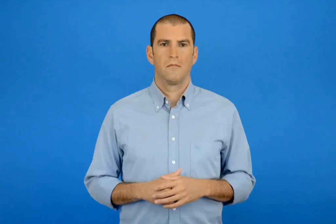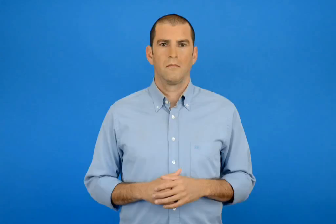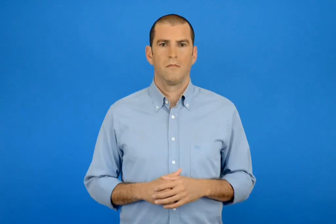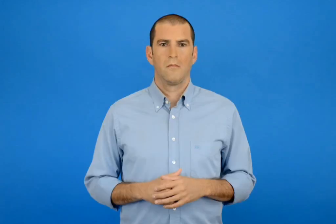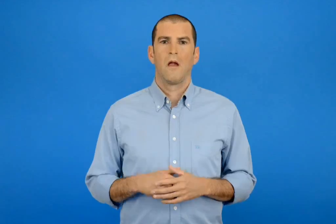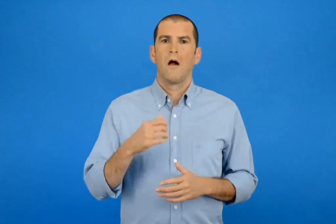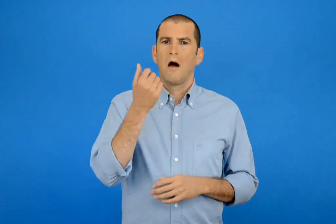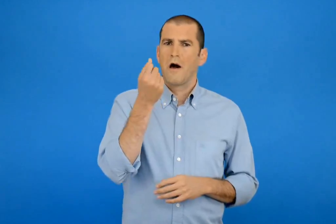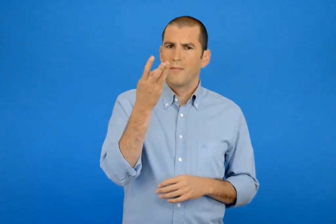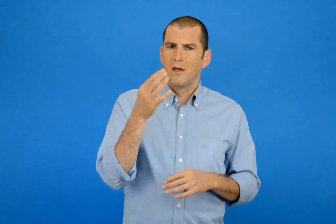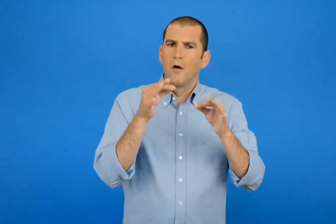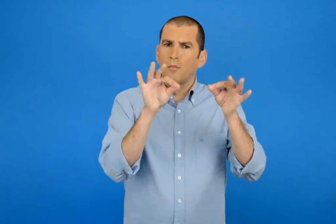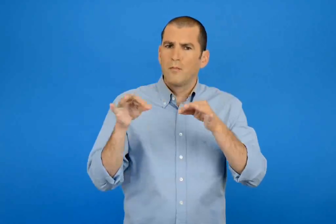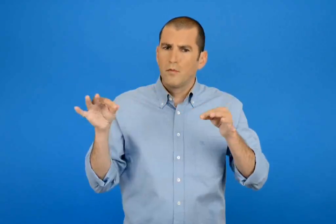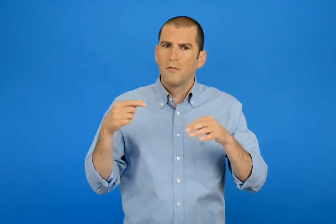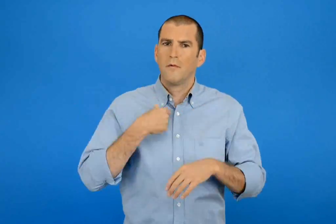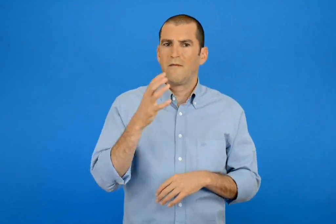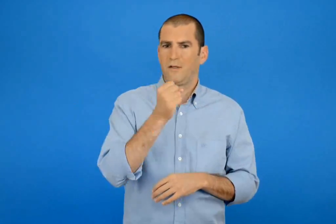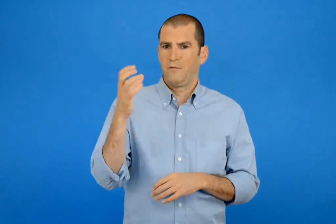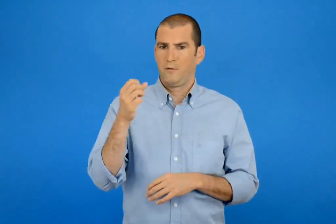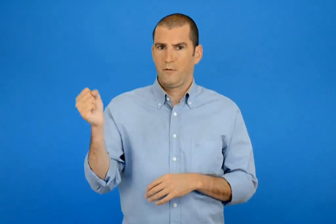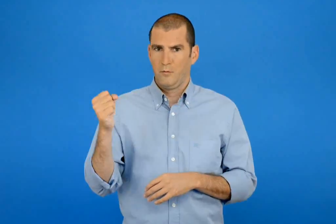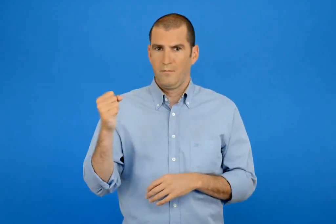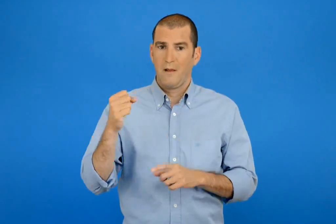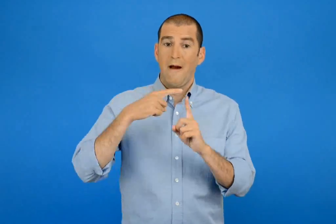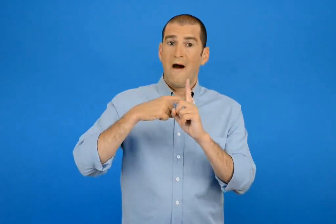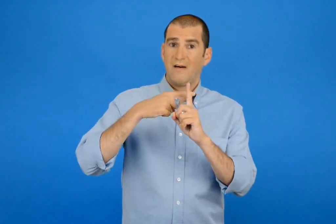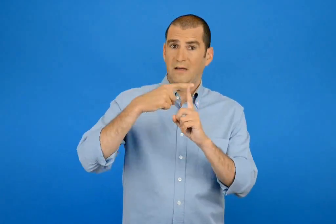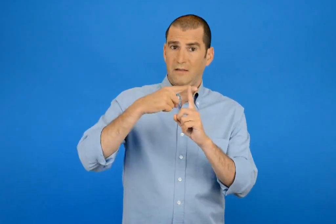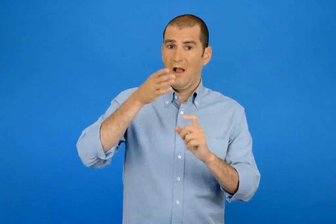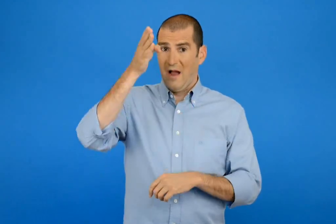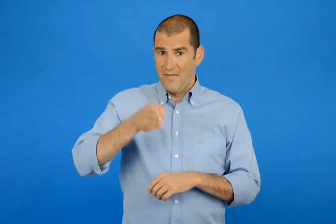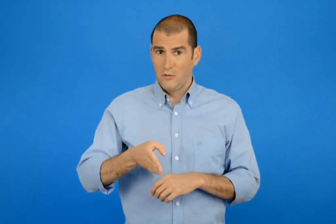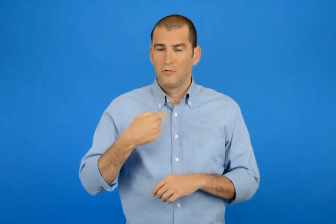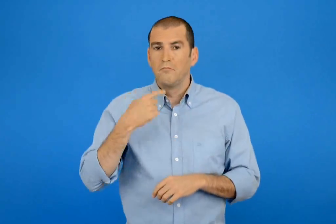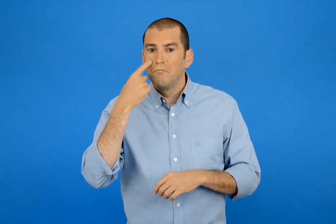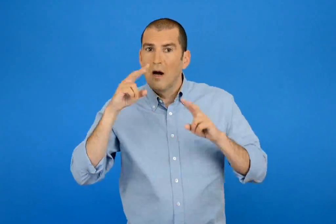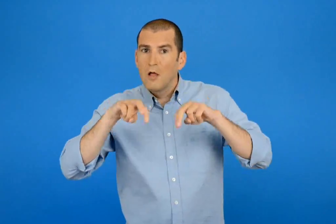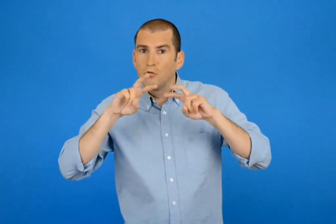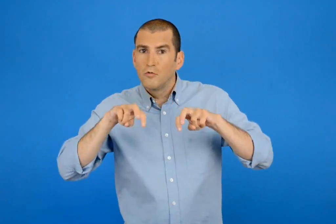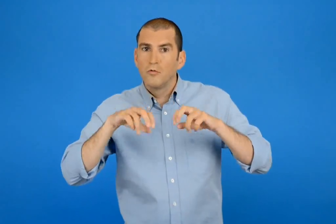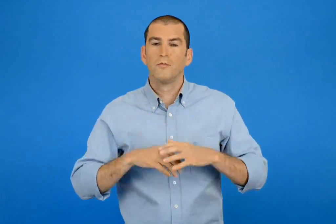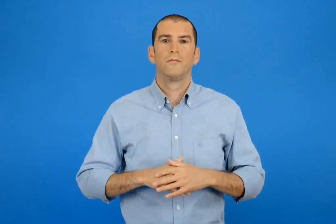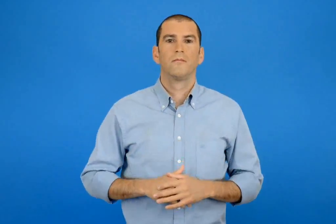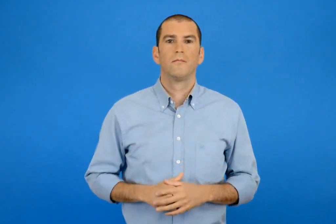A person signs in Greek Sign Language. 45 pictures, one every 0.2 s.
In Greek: βρίσκω τους αριθμούς που λείπουν ελέγχω με τον κάθετο άβακα
